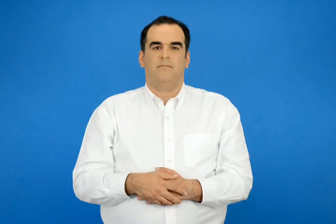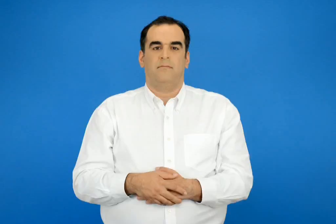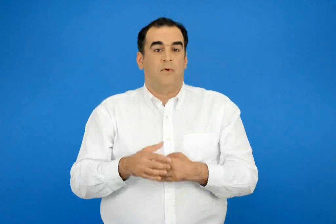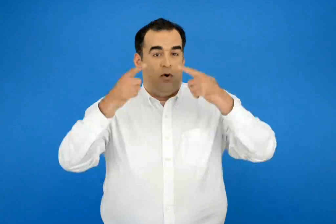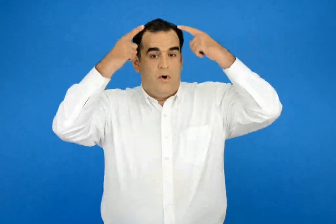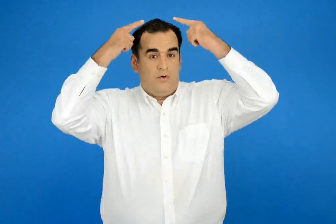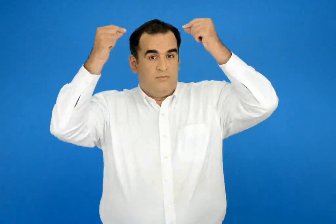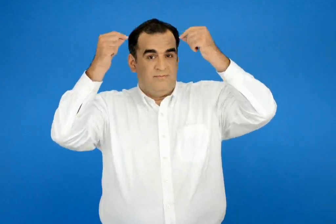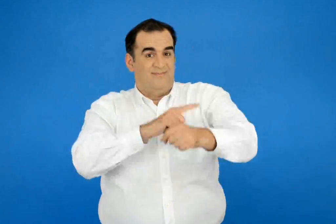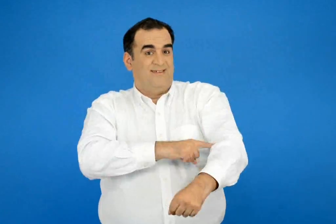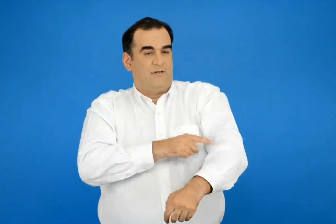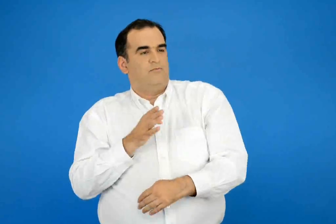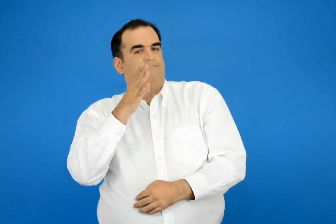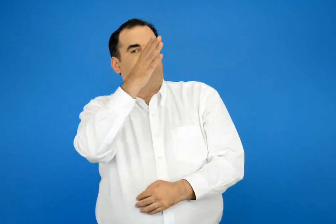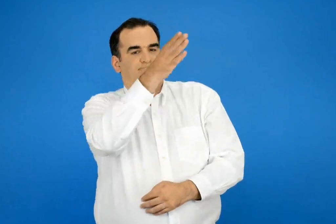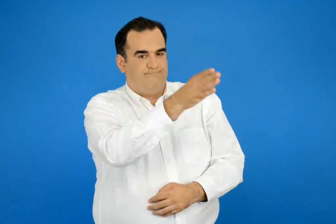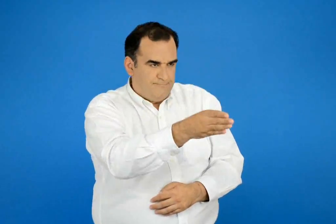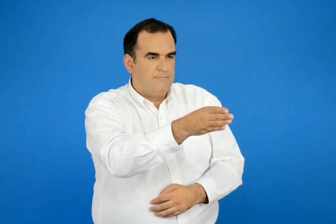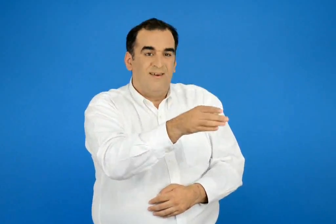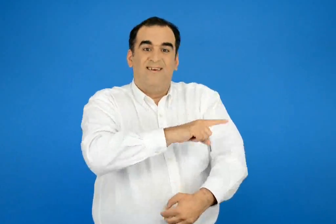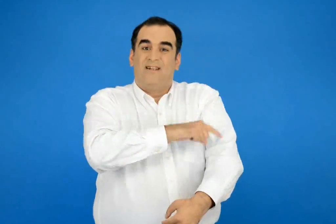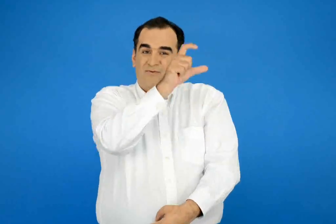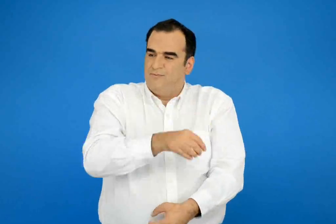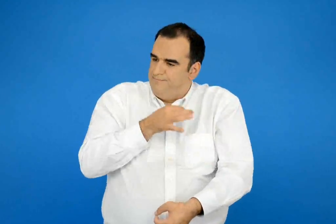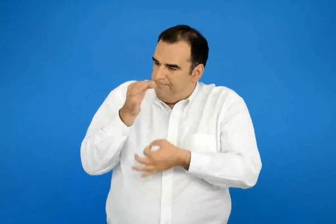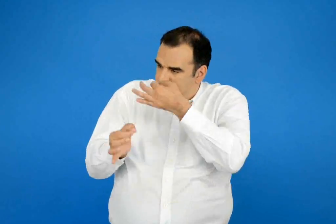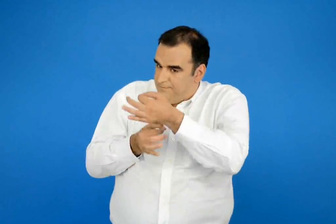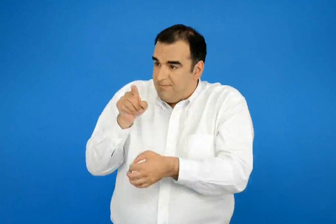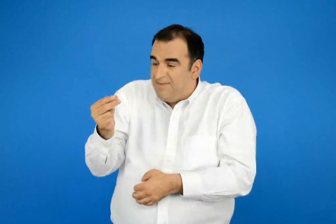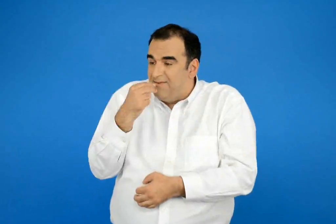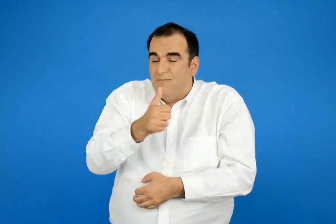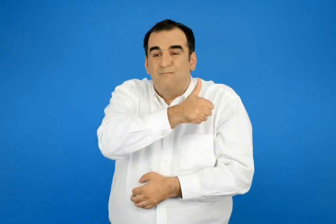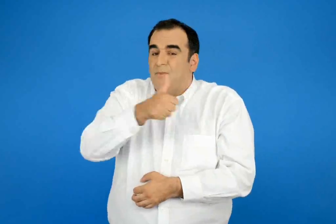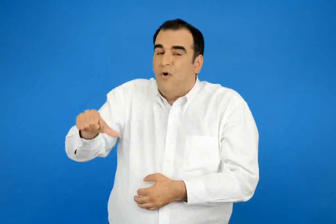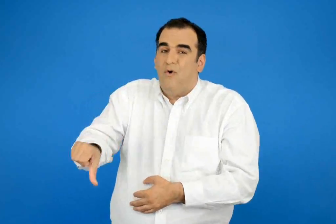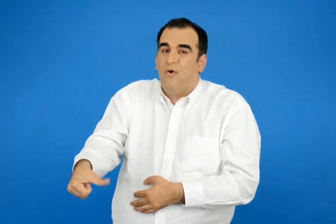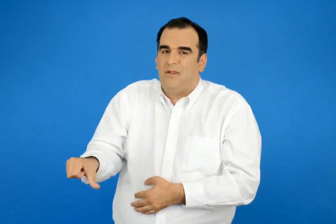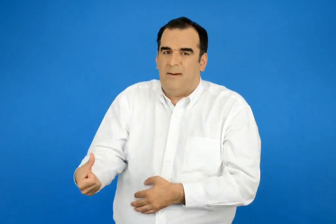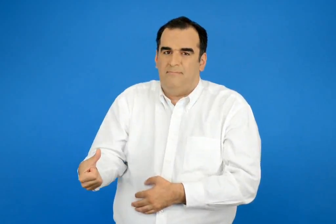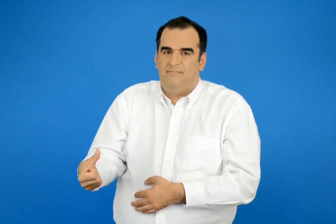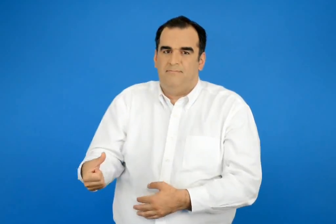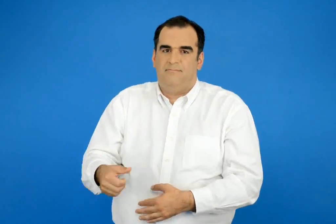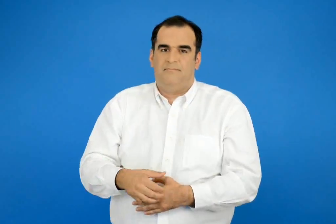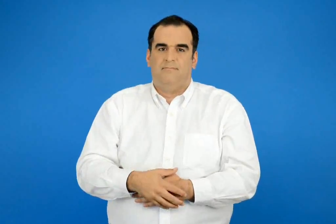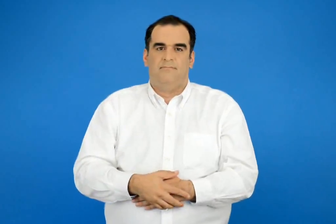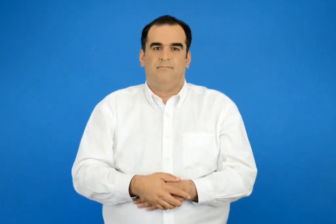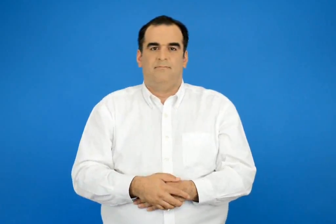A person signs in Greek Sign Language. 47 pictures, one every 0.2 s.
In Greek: ο λύκος πηγαίνει στον γιατρό που τον συμβουλεύει να τρώει μόνο χόρτα
